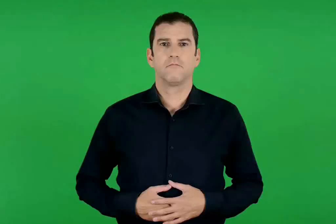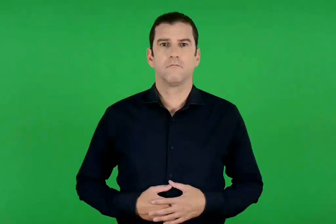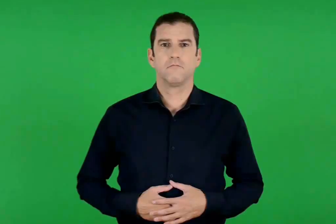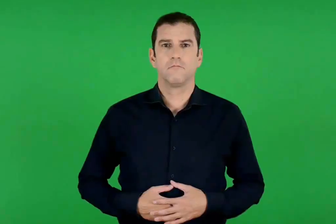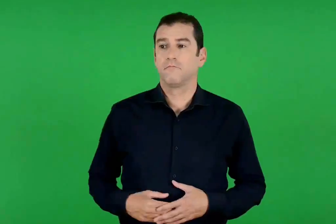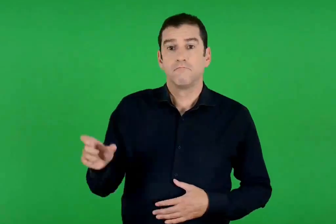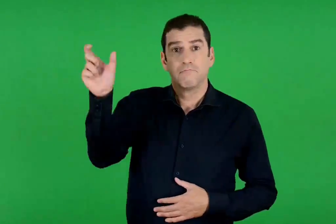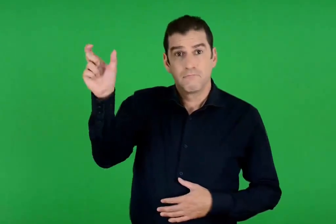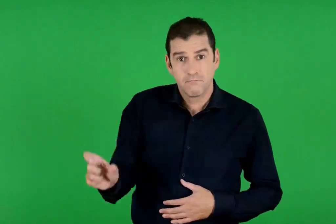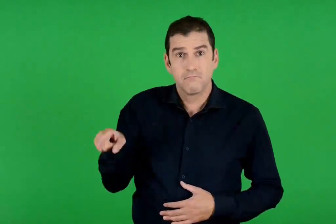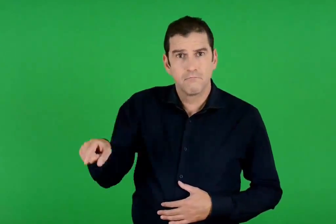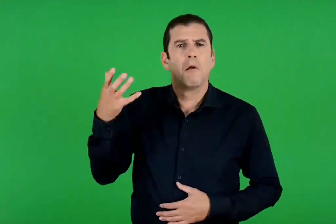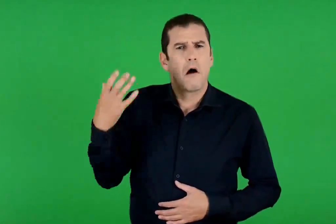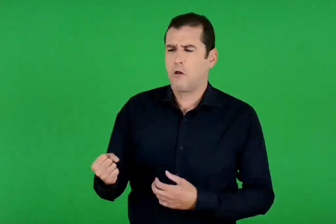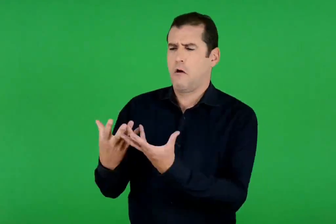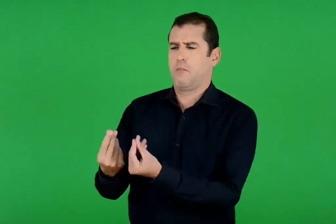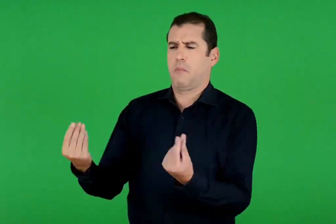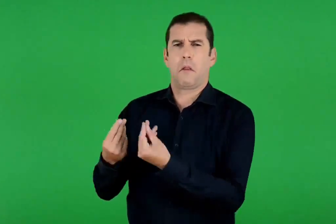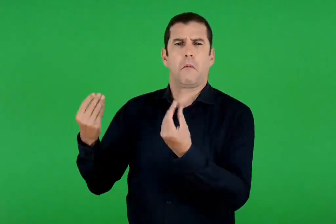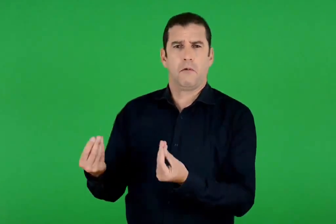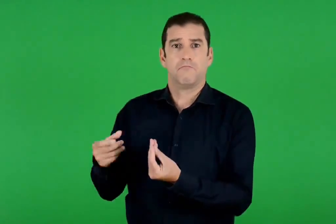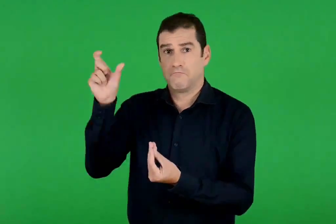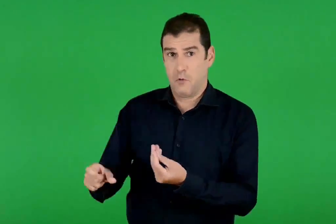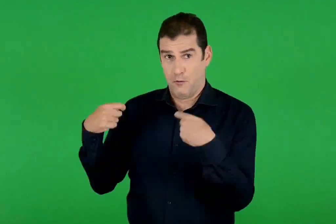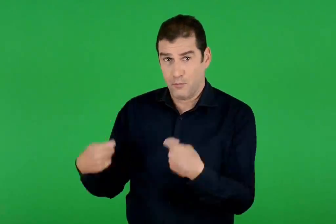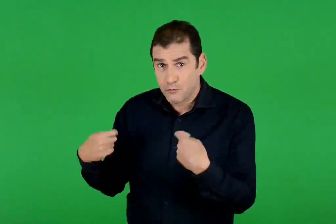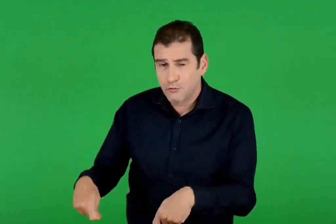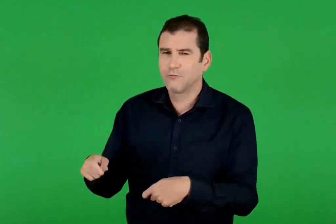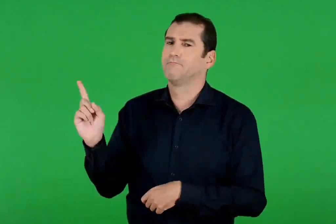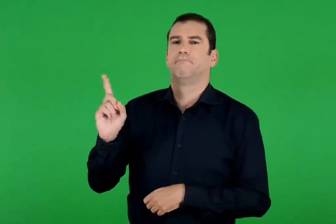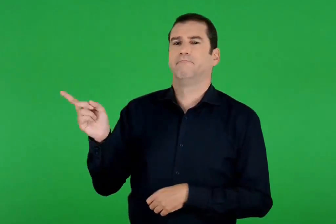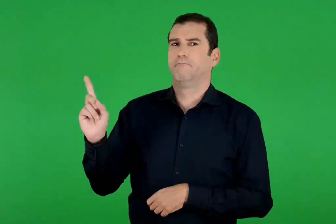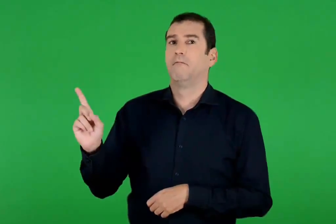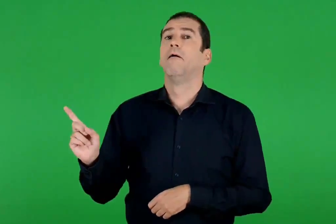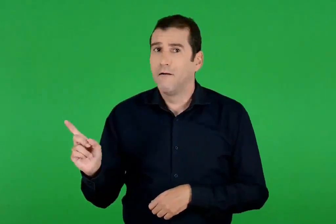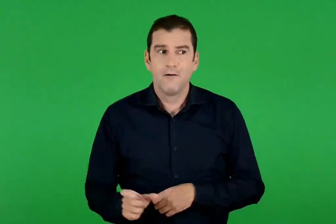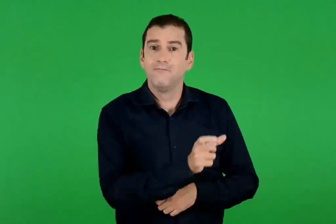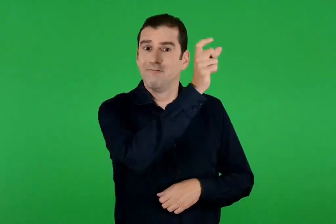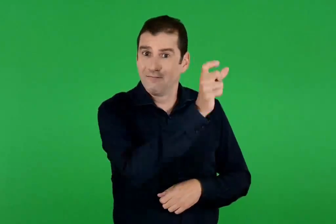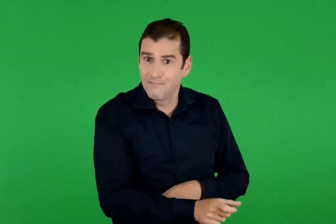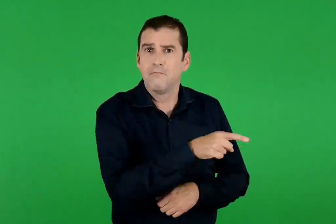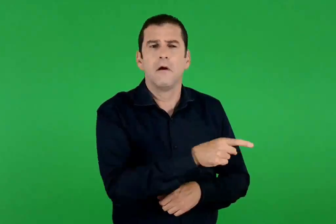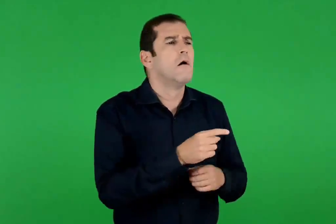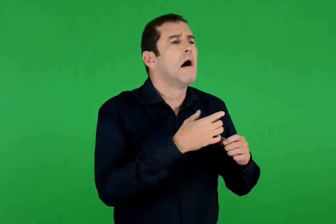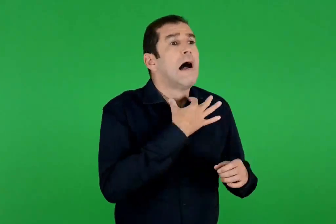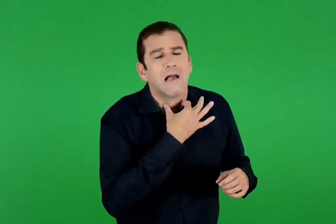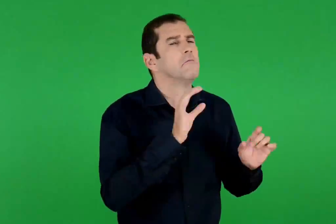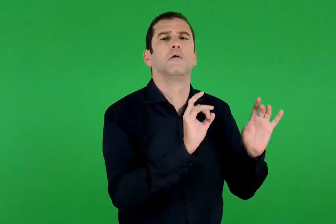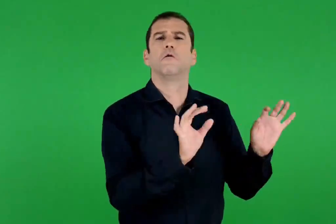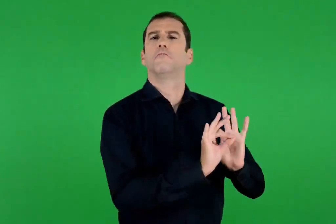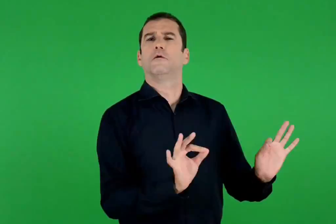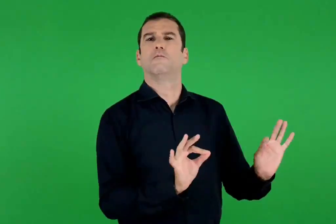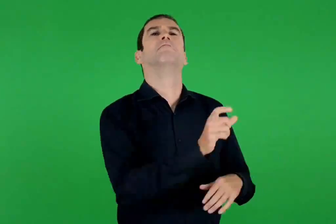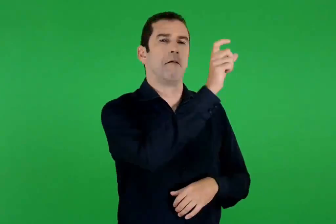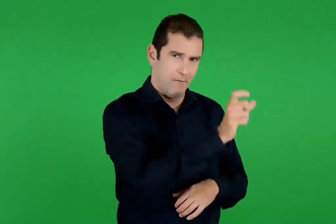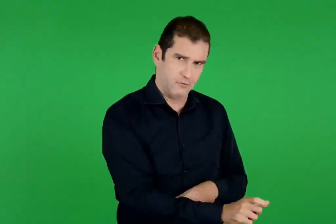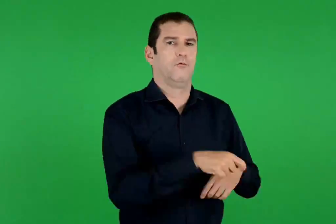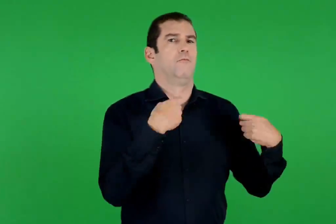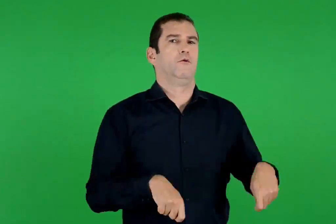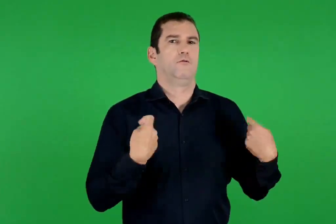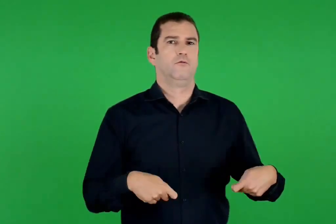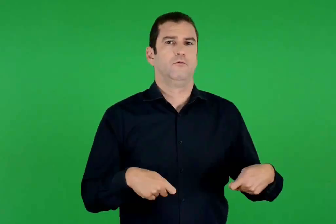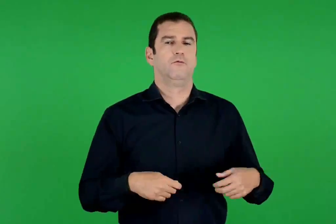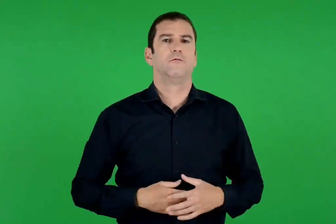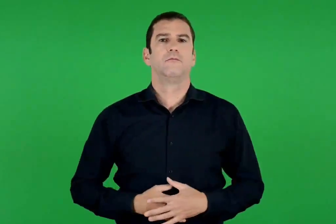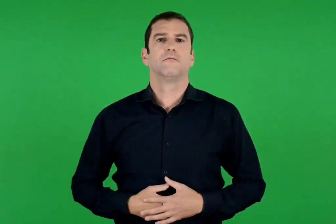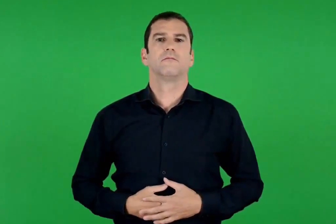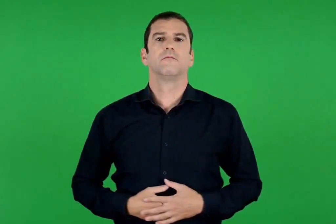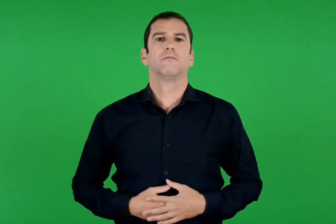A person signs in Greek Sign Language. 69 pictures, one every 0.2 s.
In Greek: πλούσιος δεν είναι εκείνος που έχει πολλά , αλλά εκείνος που δεν έχει ανάγκη από τίποτα
